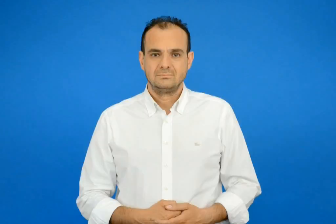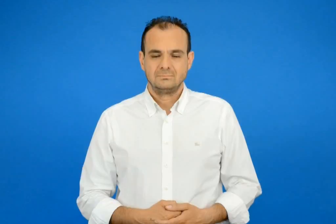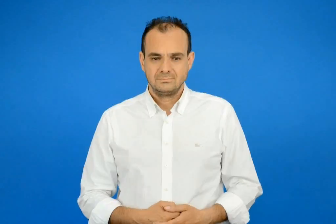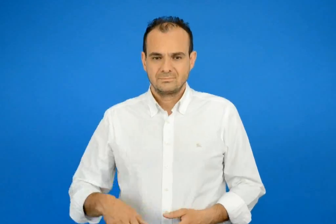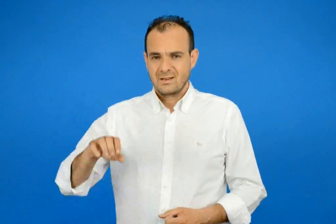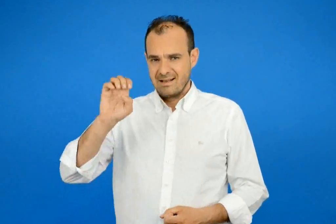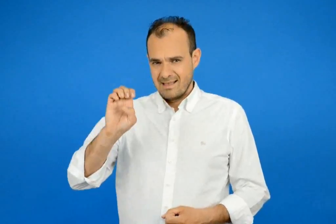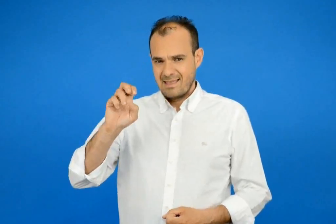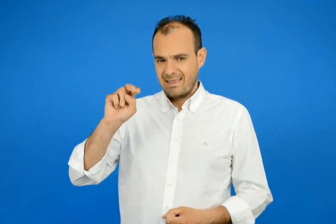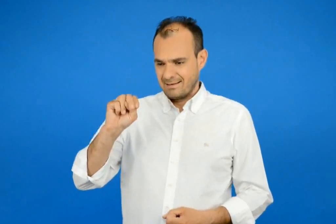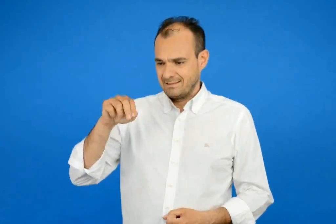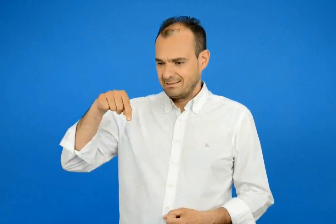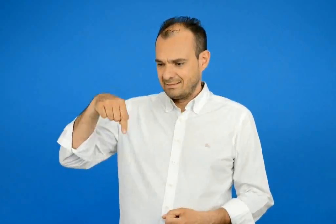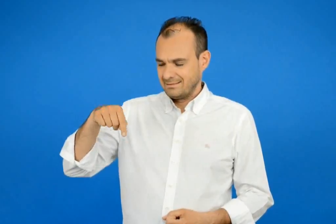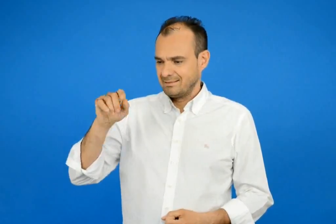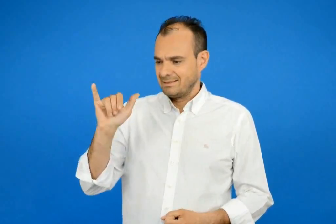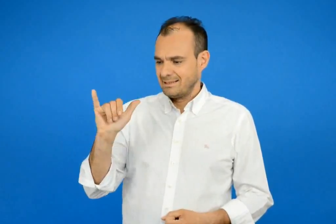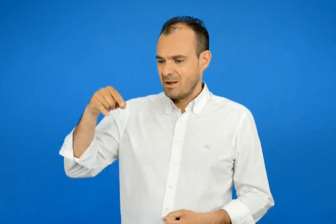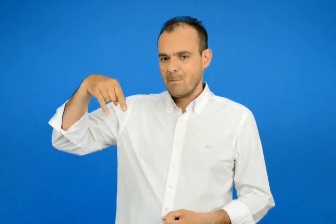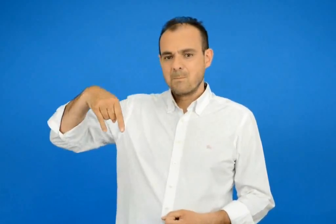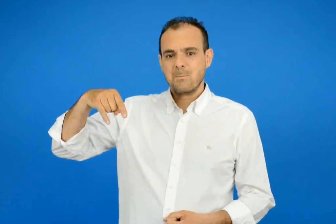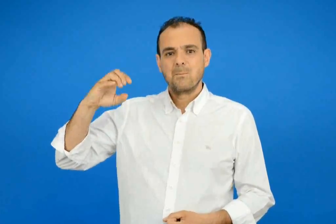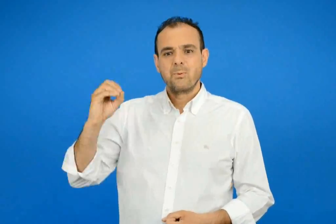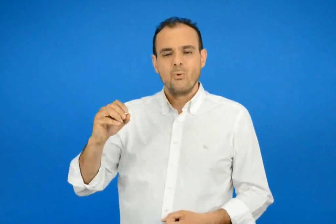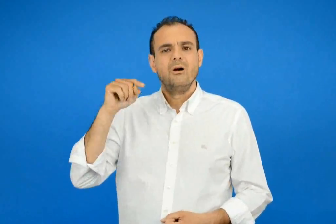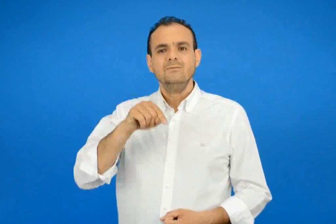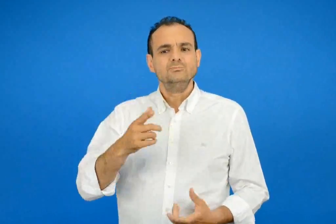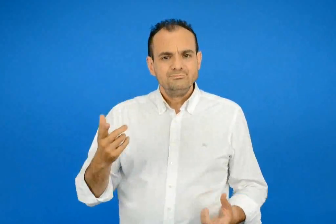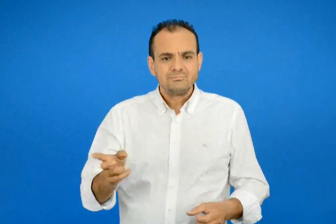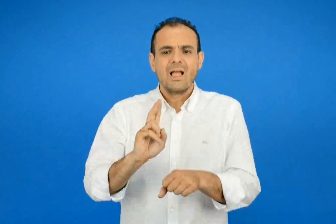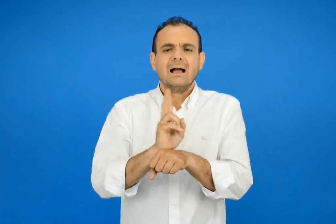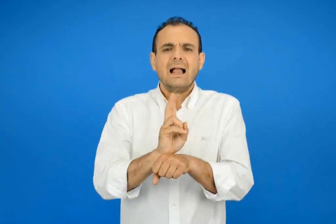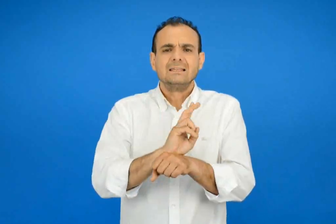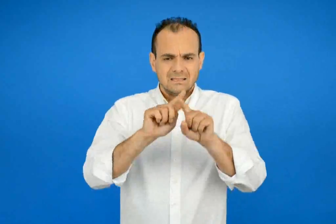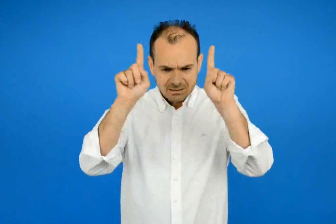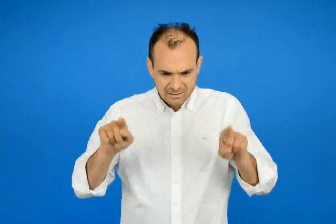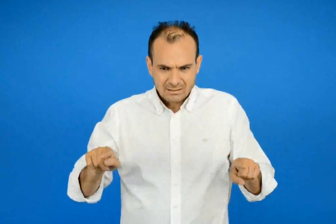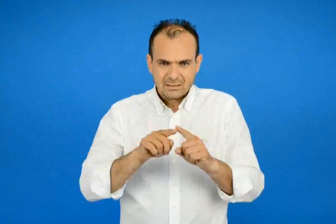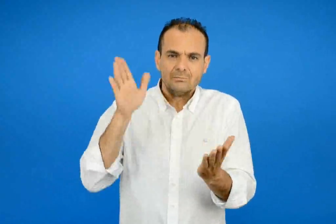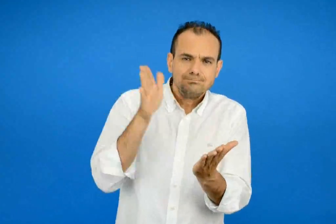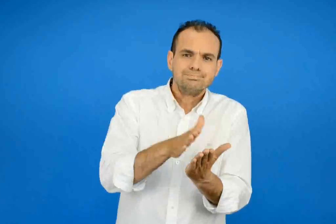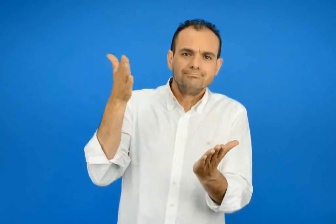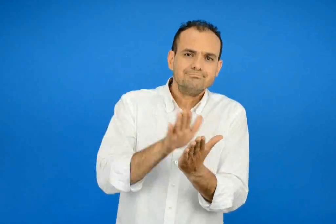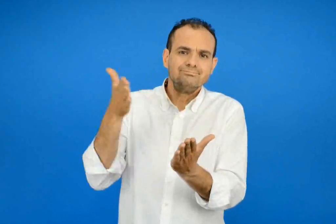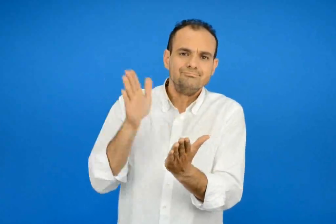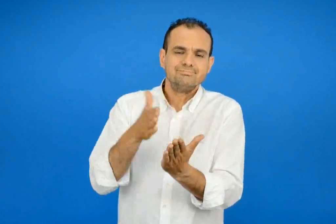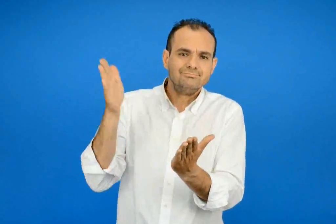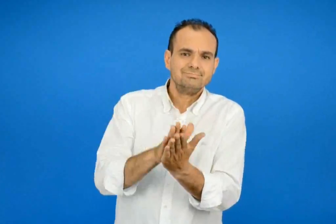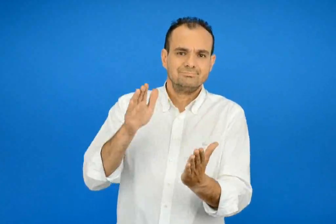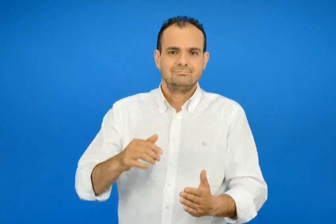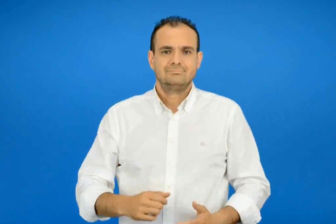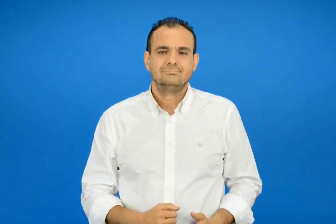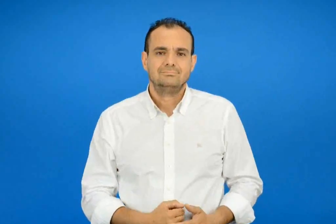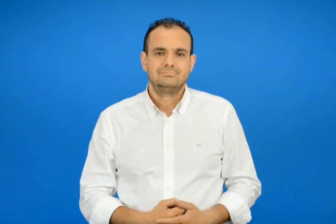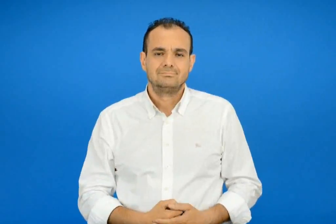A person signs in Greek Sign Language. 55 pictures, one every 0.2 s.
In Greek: έντυπο το καθετί τυπωμένο σε χαρτί
